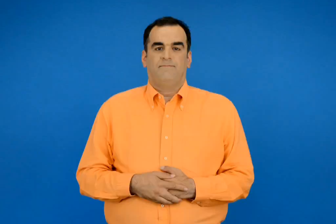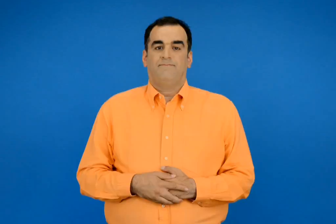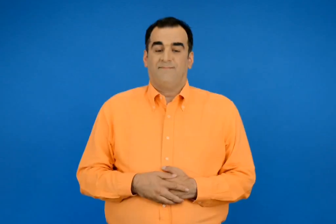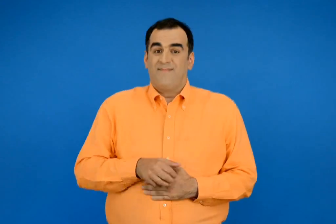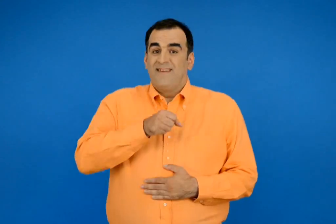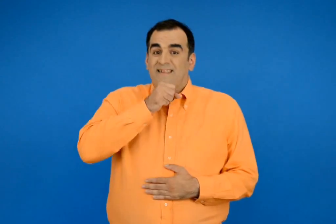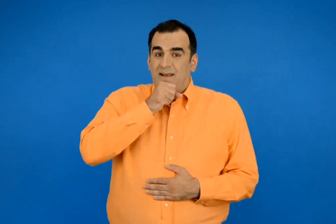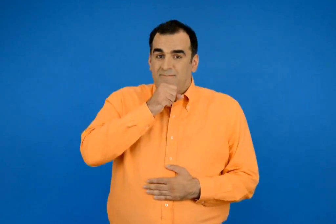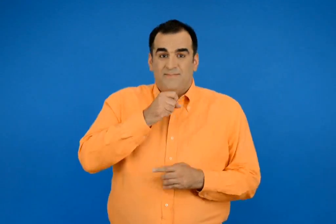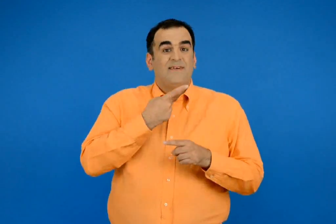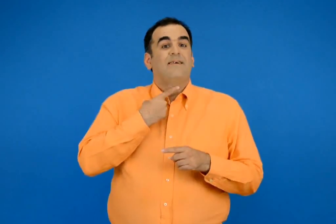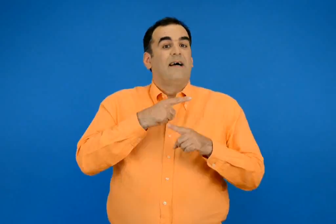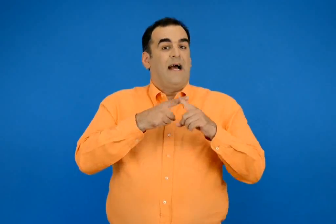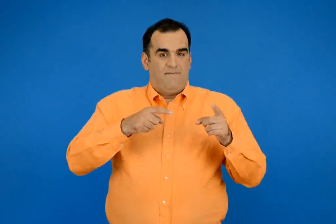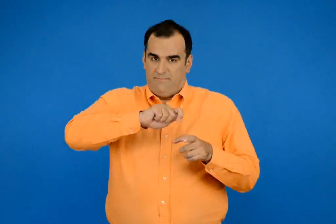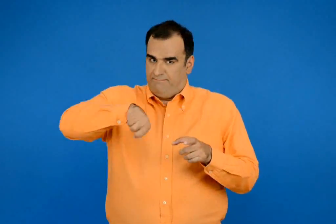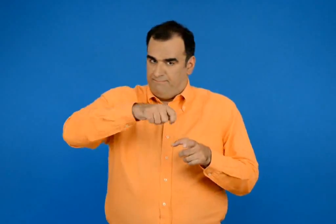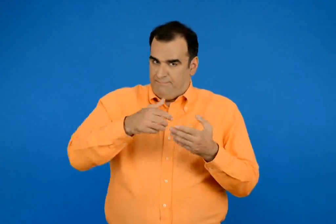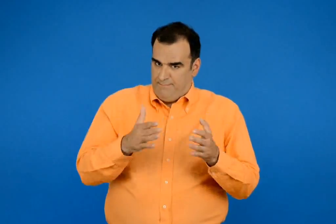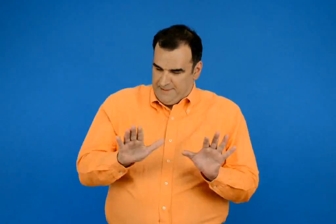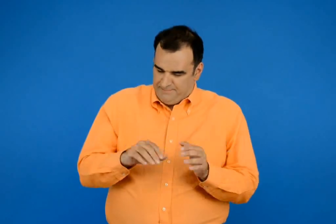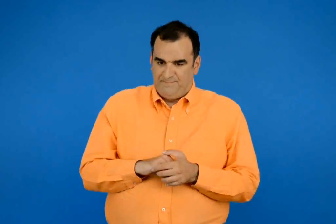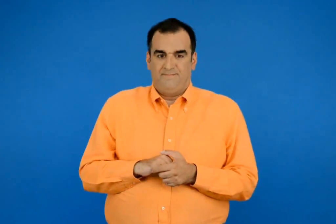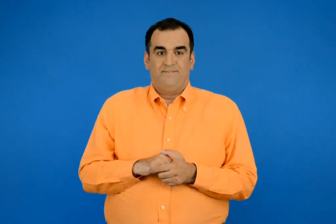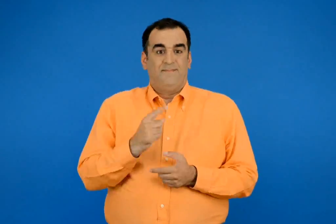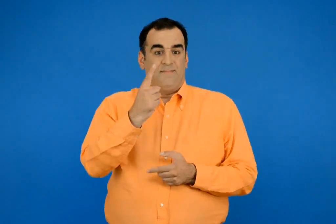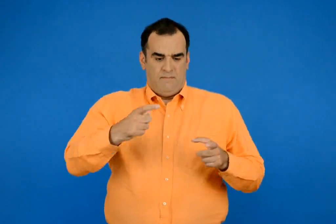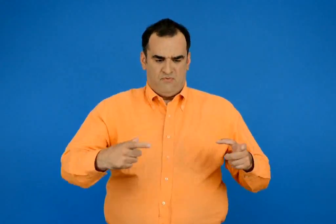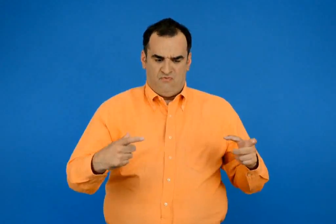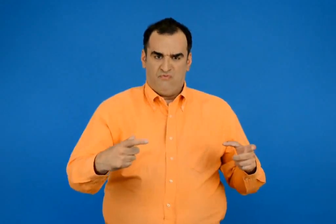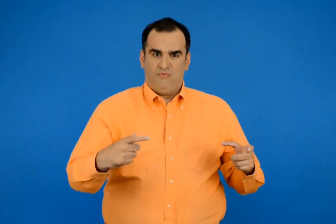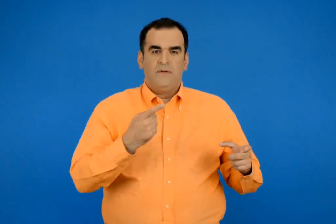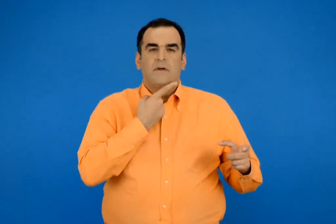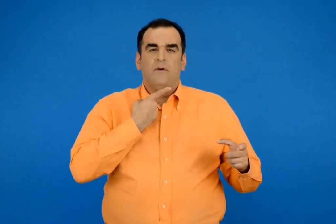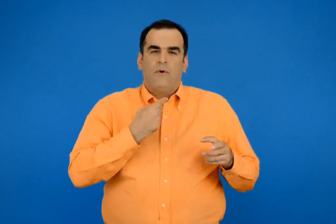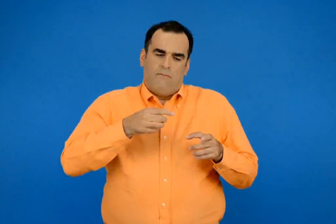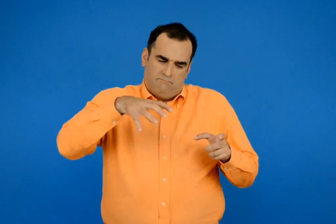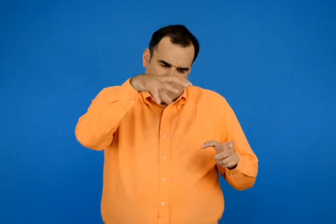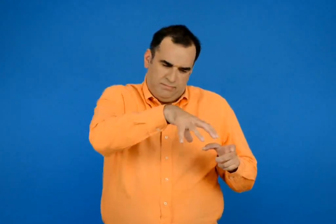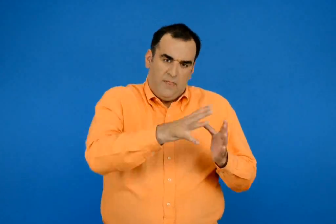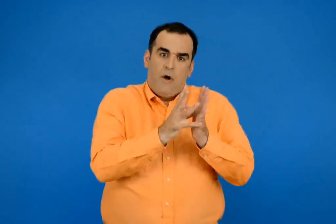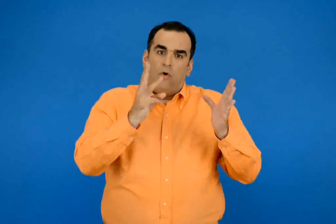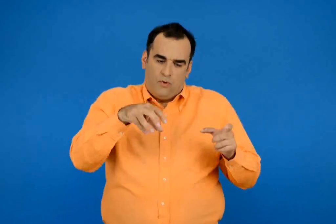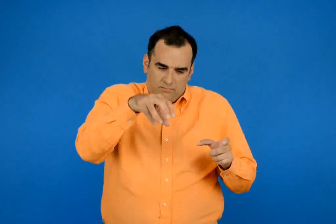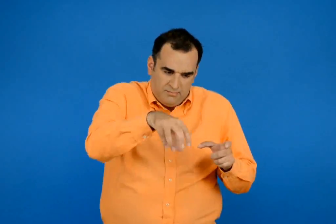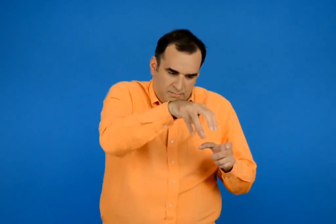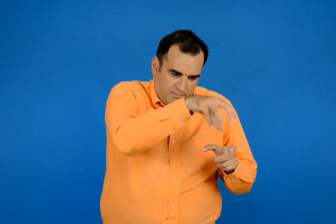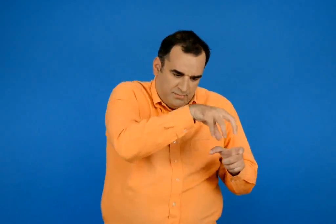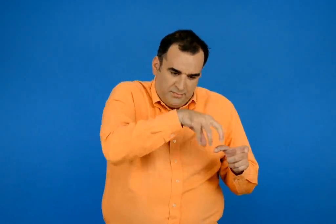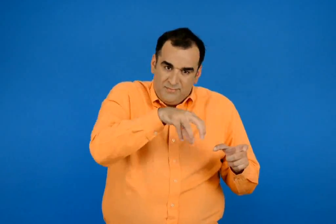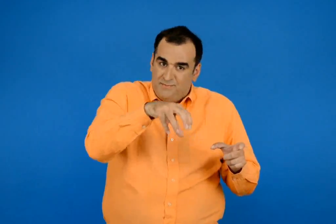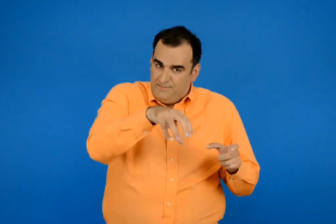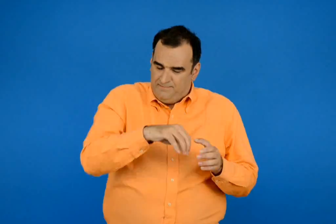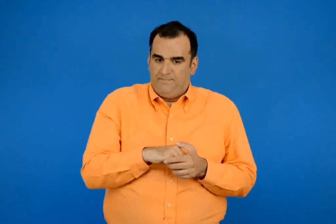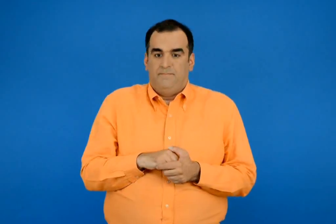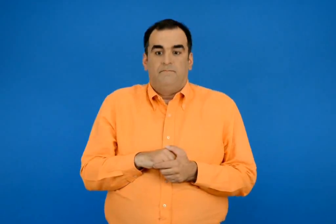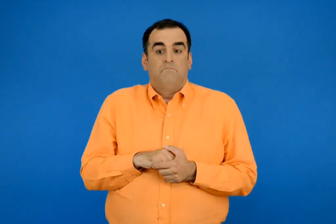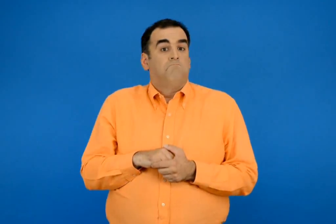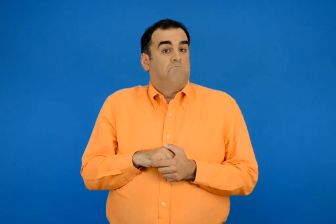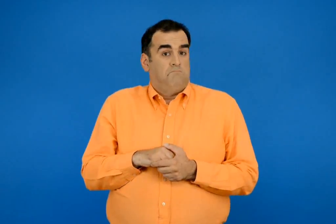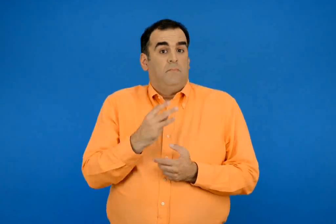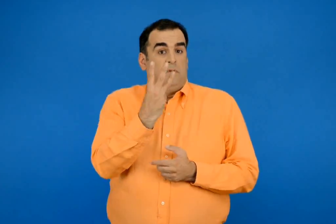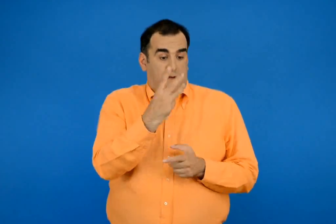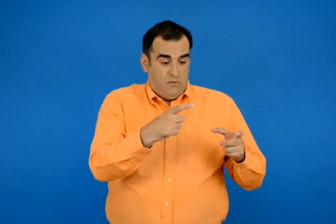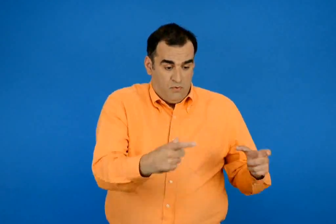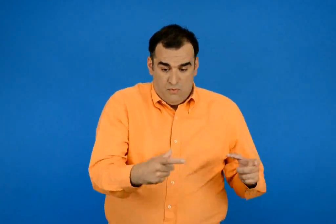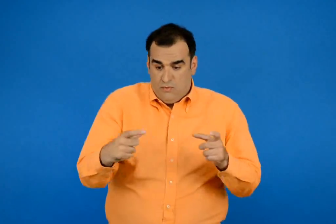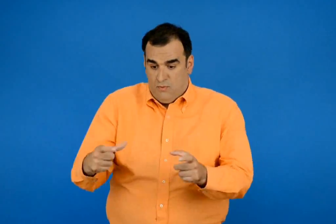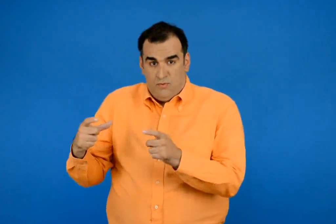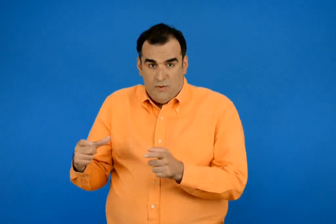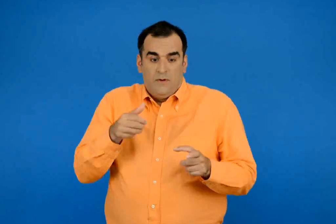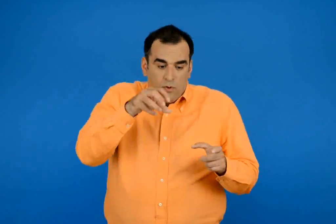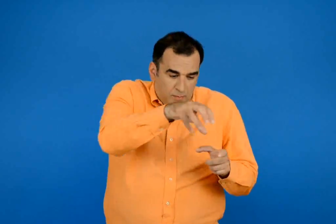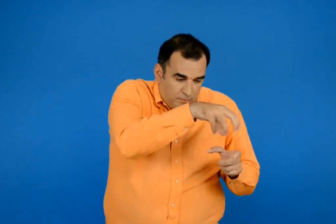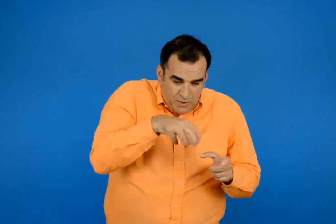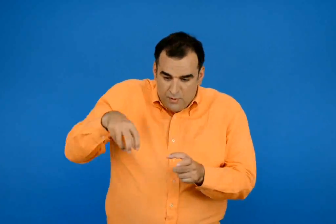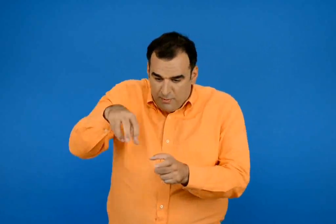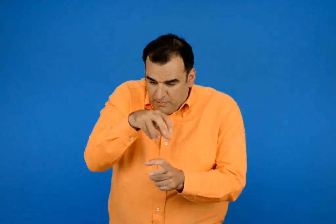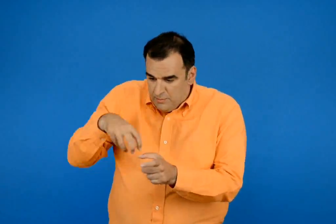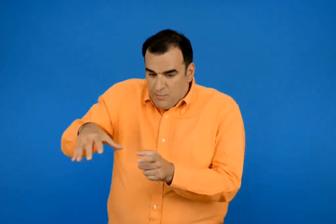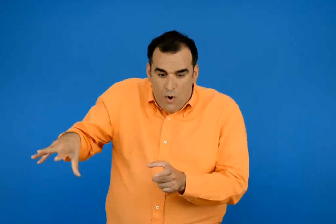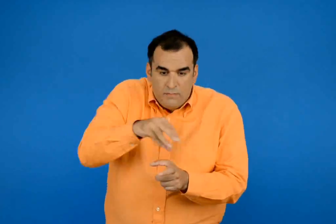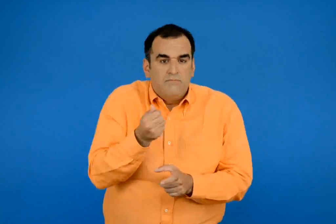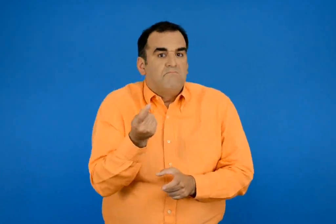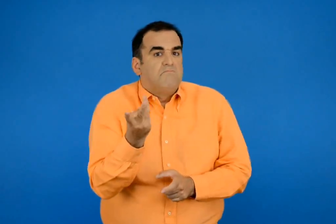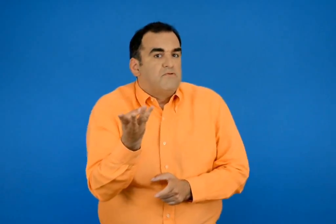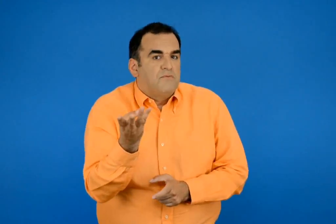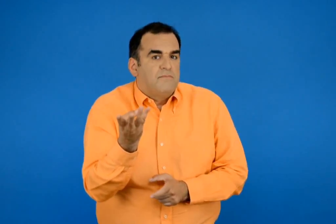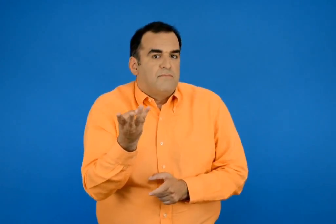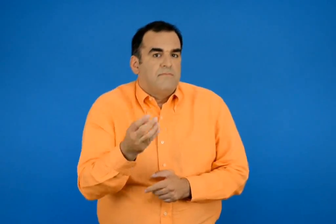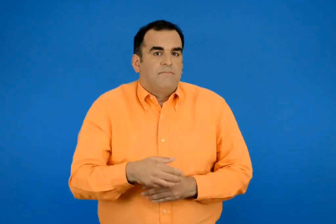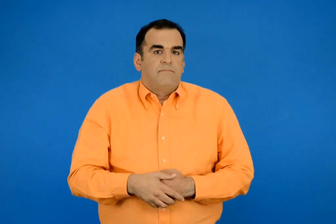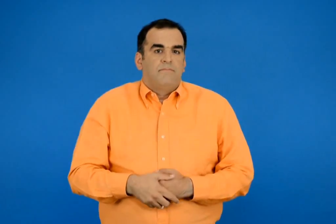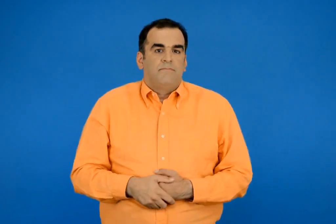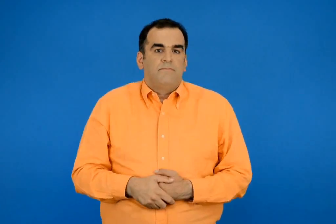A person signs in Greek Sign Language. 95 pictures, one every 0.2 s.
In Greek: η γιαγιά έφτιαξε χαλβά γέμισε κάθε πιατέλα με 18 κομμάτια ποσά κομμάτια έφτιαξε αν γέμισε 3 πιατέλες ;
